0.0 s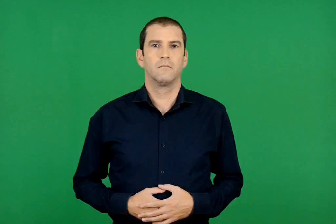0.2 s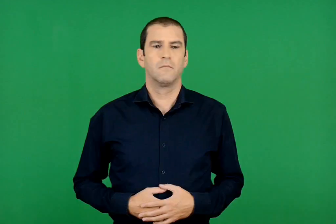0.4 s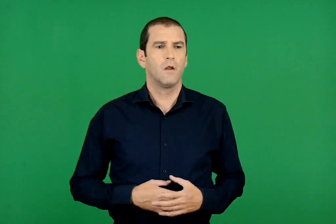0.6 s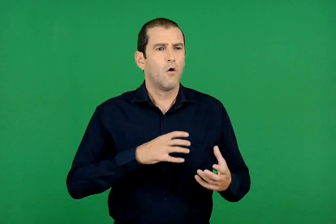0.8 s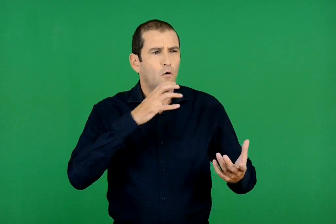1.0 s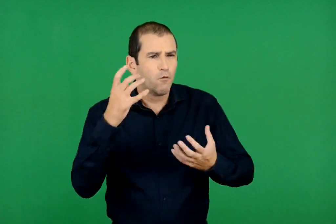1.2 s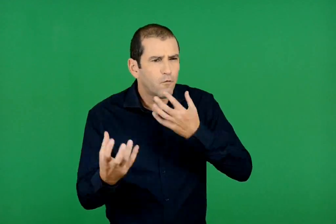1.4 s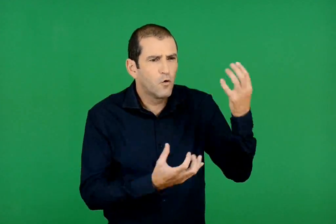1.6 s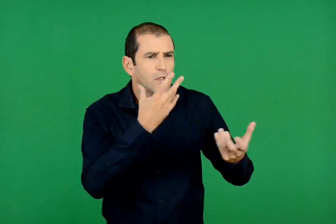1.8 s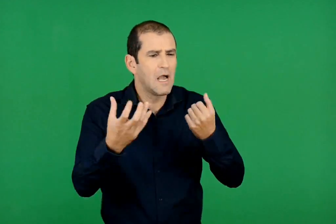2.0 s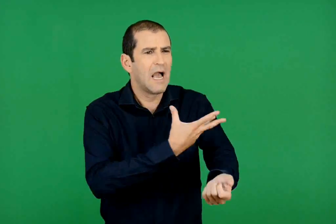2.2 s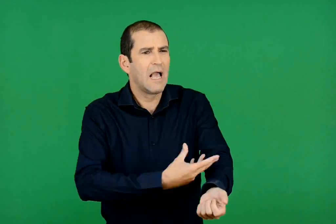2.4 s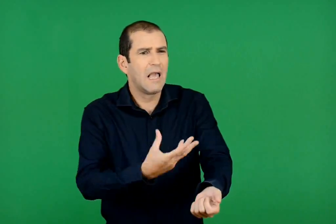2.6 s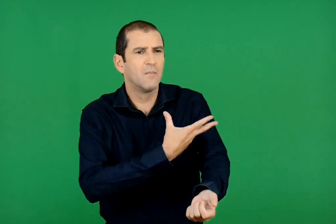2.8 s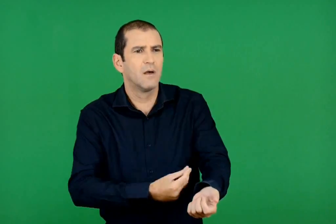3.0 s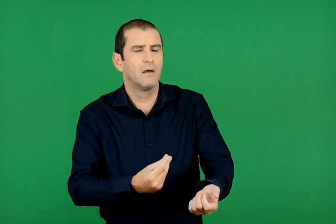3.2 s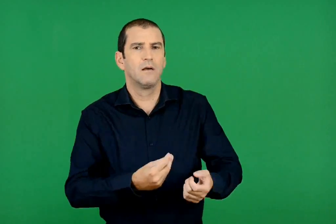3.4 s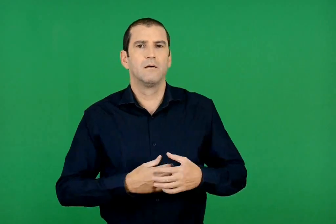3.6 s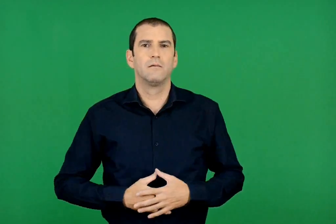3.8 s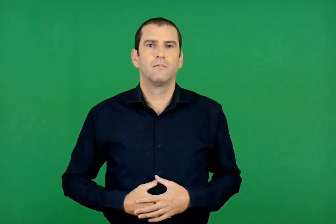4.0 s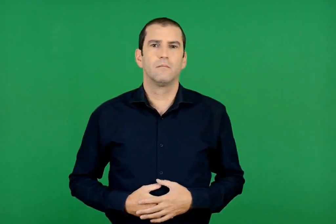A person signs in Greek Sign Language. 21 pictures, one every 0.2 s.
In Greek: φωτιά και αίμα
